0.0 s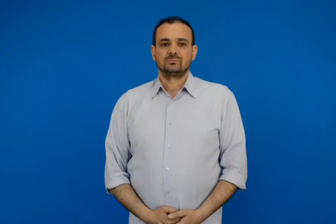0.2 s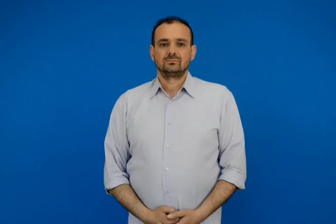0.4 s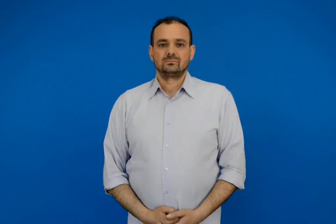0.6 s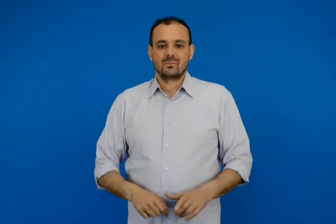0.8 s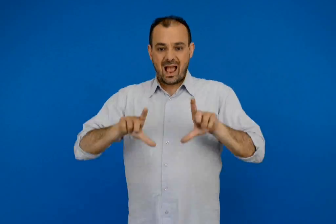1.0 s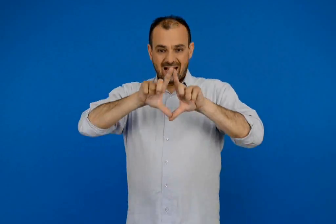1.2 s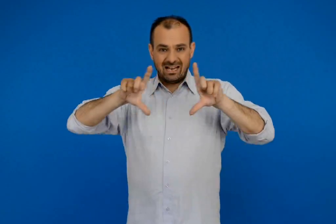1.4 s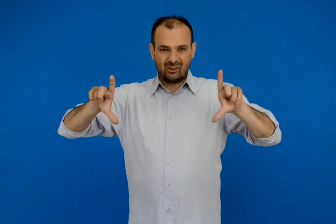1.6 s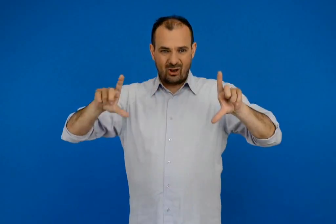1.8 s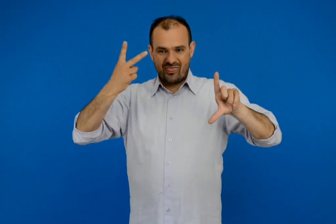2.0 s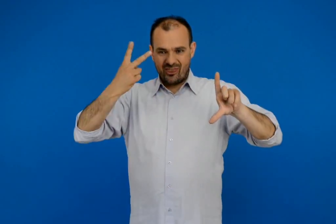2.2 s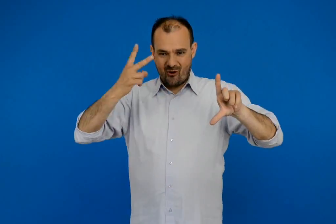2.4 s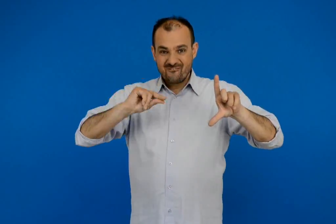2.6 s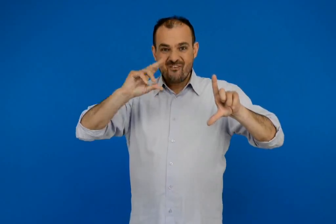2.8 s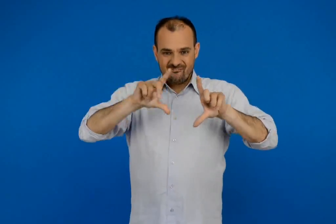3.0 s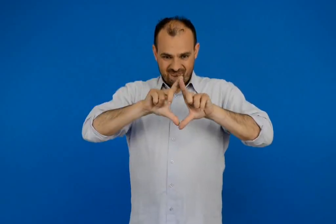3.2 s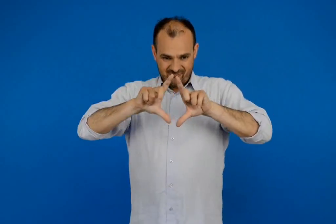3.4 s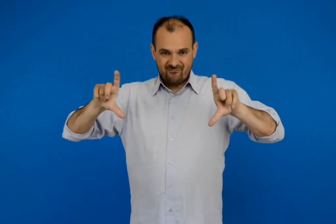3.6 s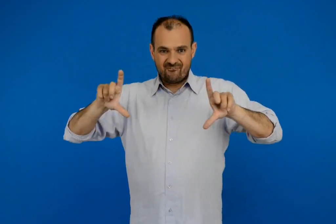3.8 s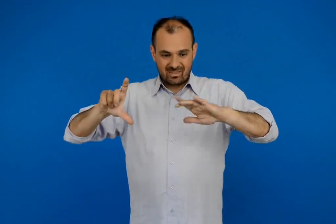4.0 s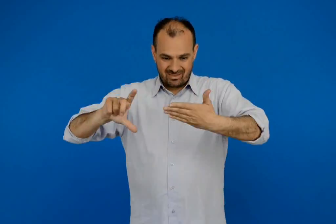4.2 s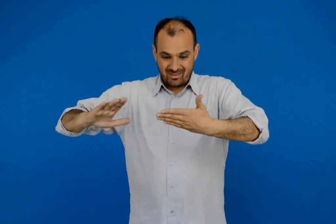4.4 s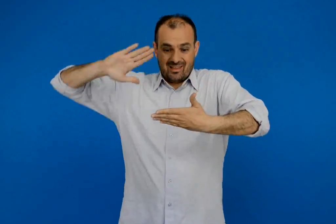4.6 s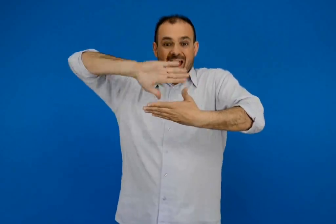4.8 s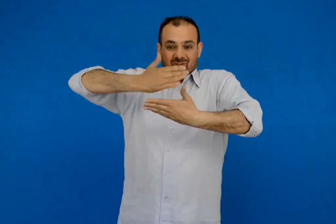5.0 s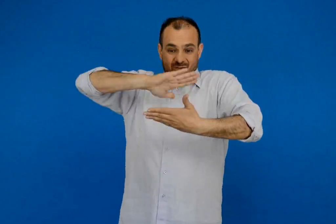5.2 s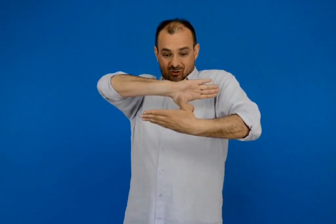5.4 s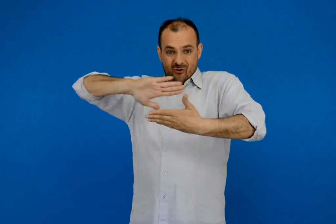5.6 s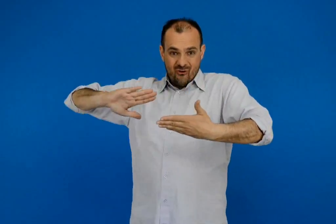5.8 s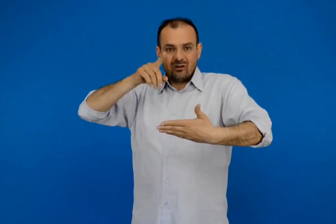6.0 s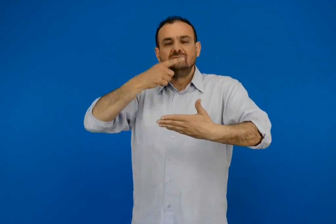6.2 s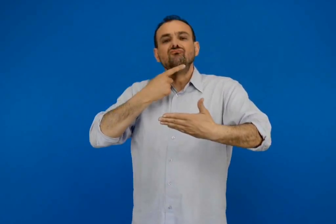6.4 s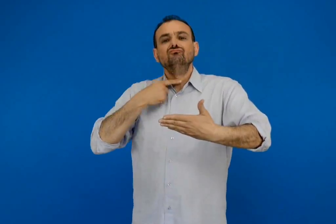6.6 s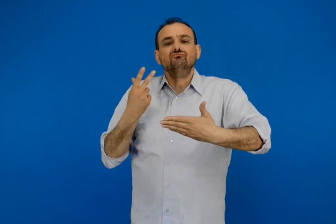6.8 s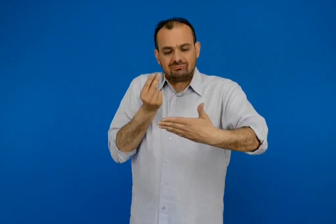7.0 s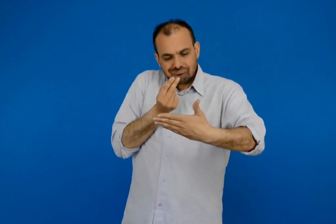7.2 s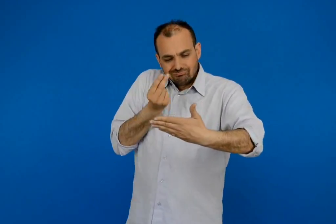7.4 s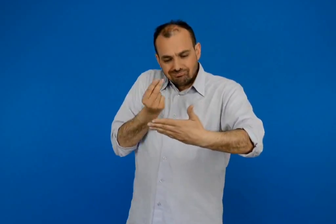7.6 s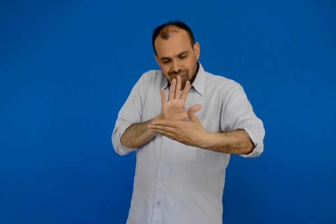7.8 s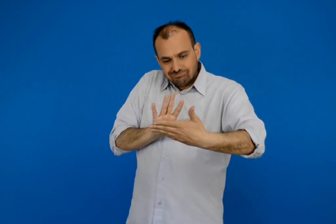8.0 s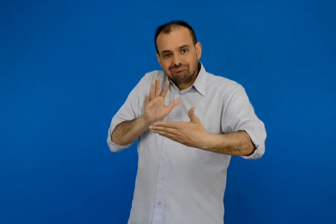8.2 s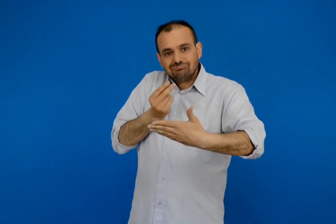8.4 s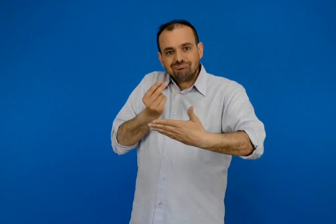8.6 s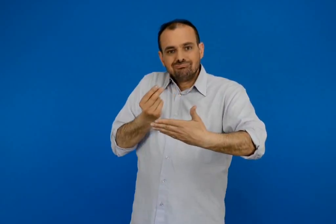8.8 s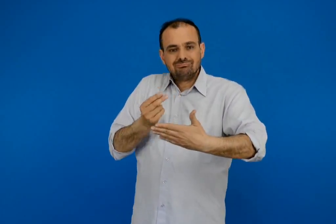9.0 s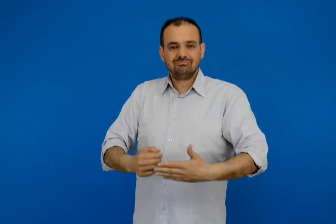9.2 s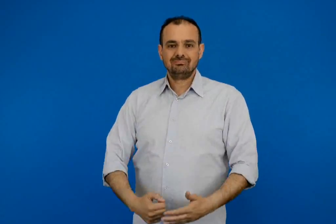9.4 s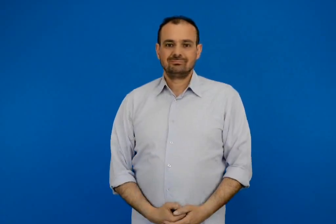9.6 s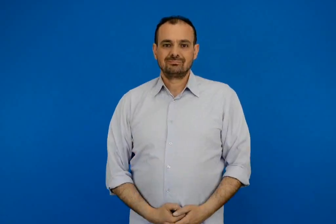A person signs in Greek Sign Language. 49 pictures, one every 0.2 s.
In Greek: σε δυο χαρτόνια με ίδιο μέγεθος ζωγράφισε οτιδήποτε σου αρέσει για εξώφυλλο
